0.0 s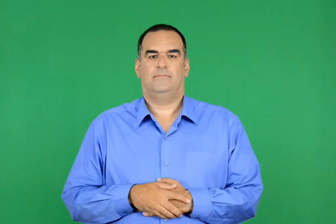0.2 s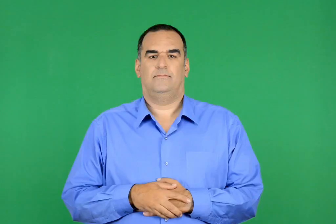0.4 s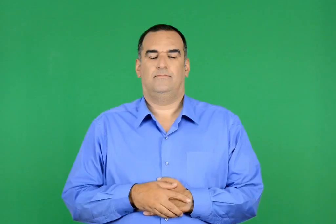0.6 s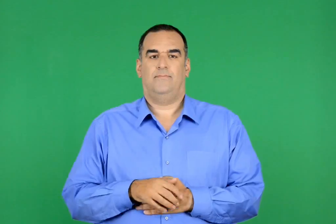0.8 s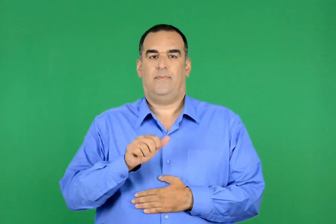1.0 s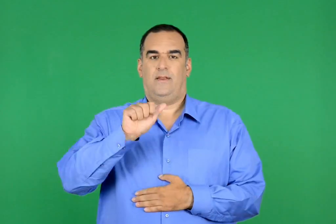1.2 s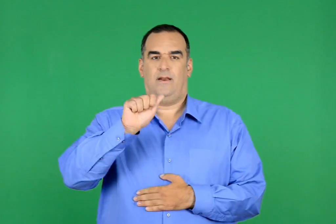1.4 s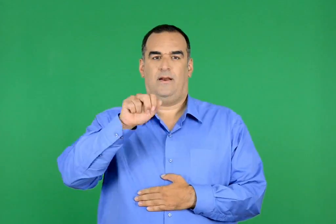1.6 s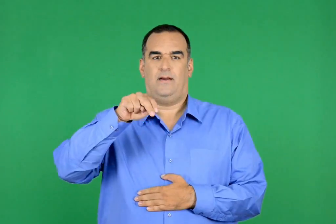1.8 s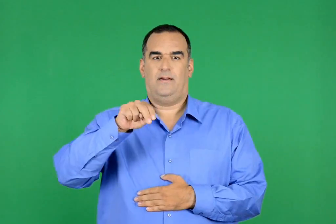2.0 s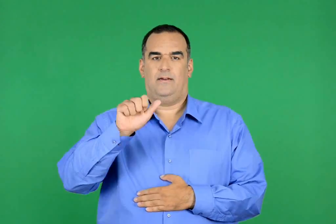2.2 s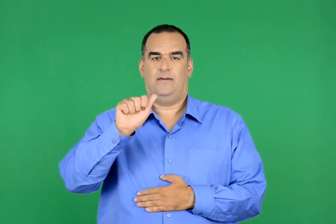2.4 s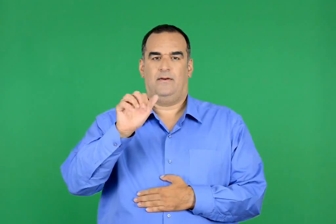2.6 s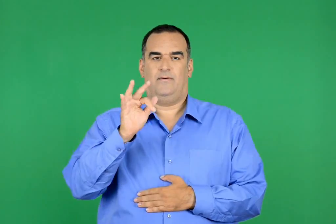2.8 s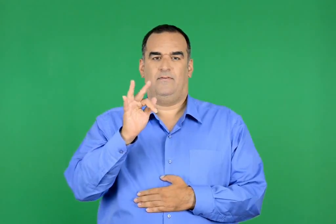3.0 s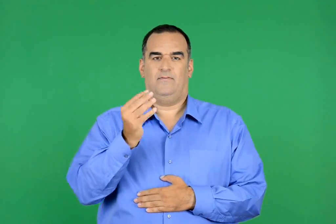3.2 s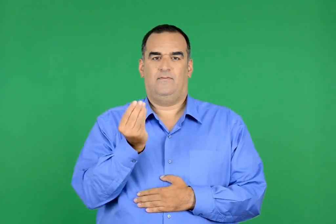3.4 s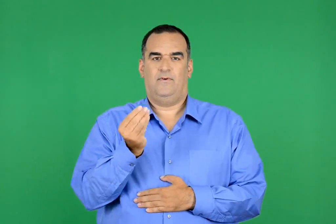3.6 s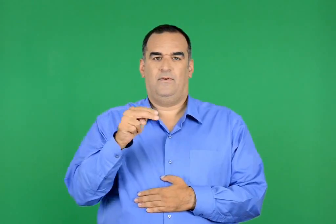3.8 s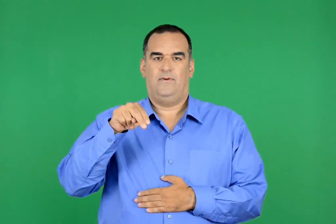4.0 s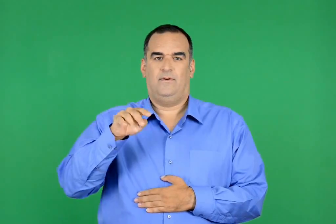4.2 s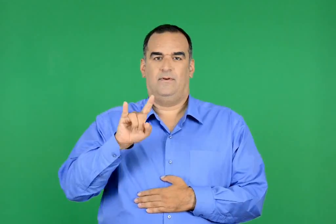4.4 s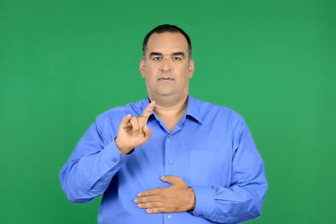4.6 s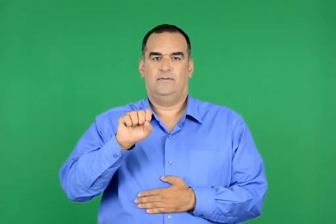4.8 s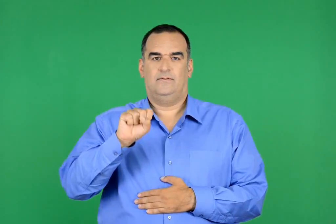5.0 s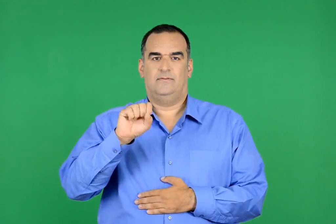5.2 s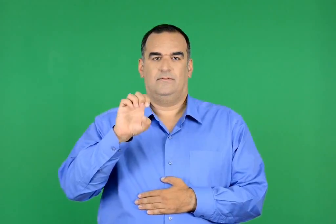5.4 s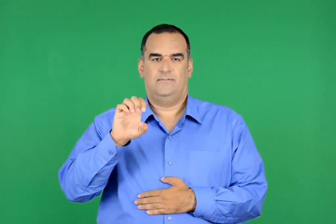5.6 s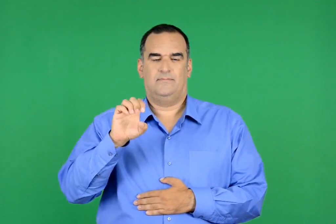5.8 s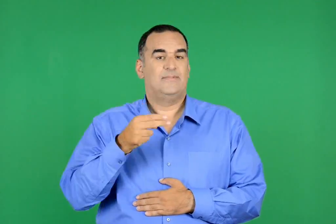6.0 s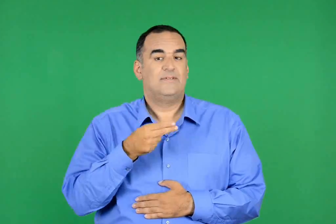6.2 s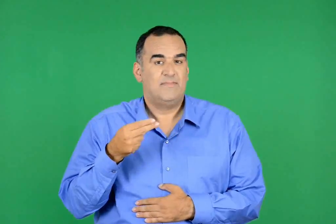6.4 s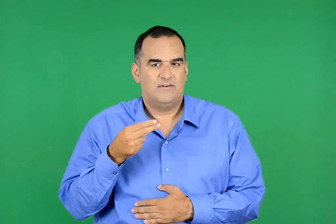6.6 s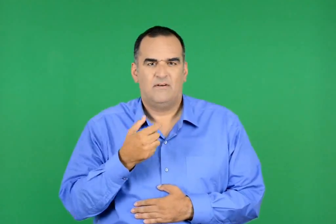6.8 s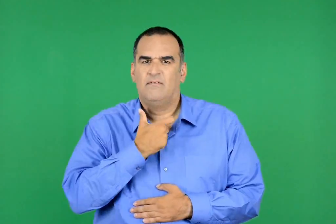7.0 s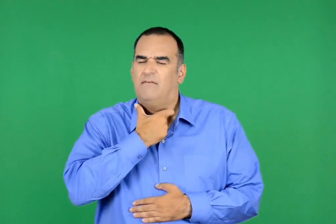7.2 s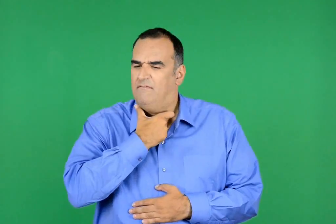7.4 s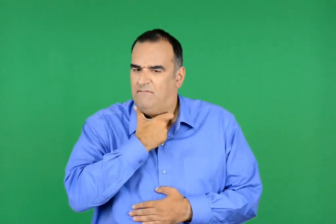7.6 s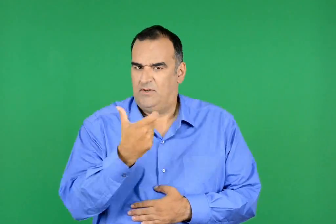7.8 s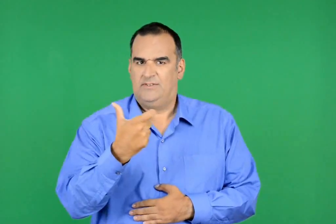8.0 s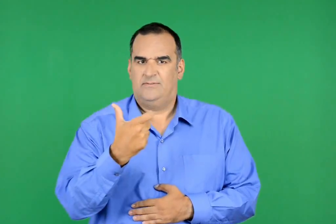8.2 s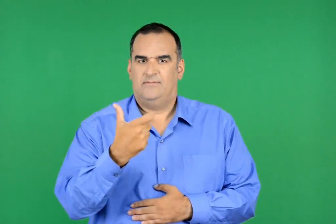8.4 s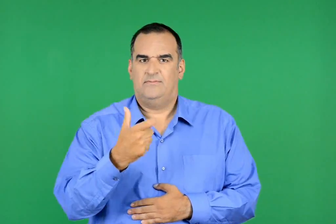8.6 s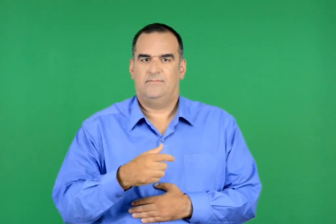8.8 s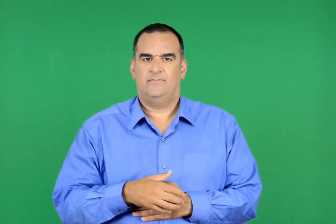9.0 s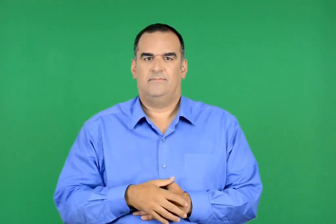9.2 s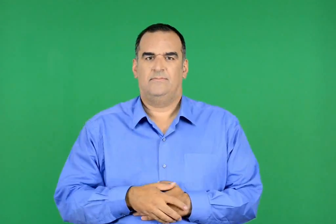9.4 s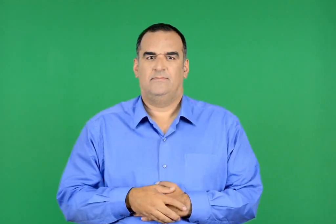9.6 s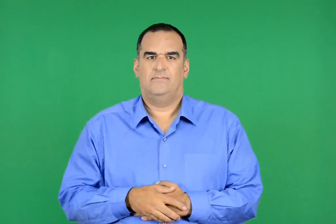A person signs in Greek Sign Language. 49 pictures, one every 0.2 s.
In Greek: αναφώνησε φώναξε δυνατά
